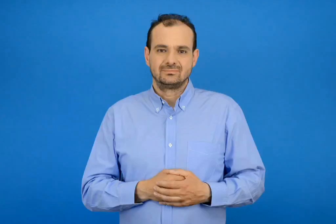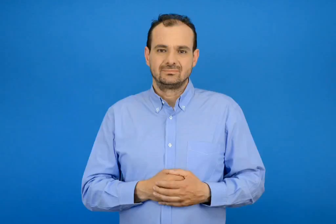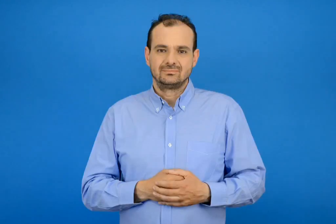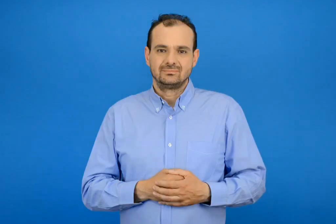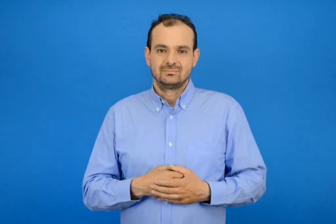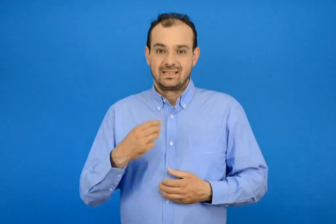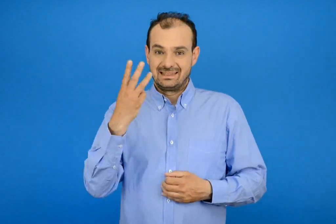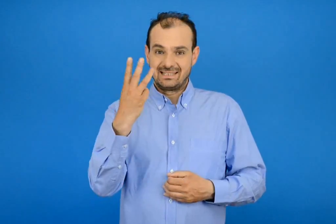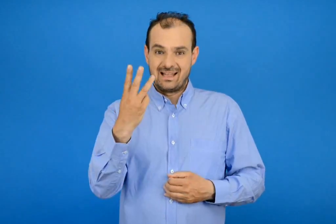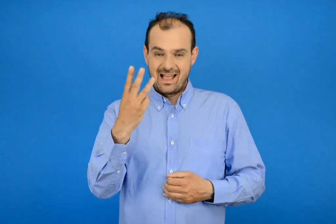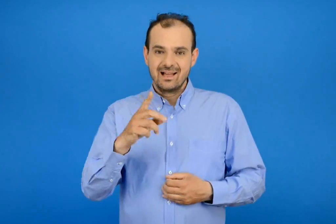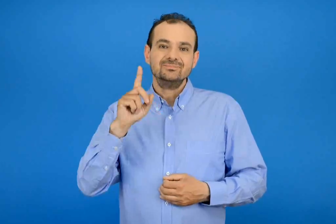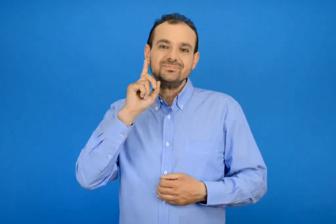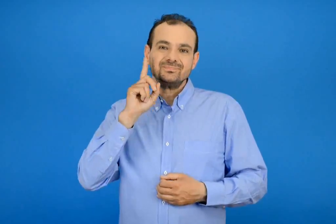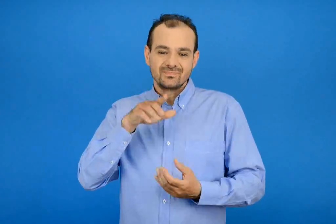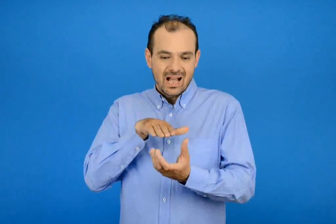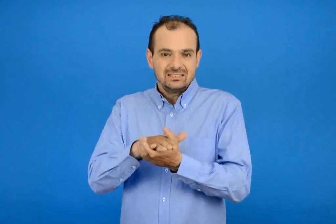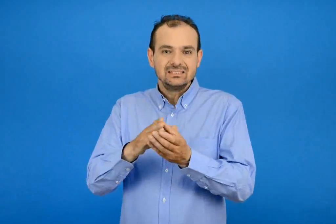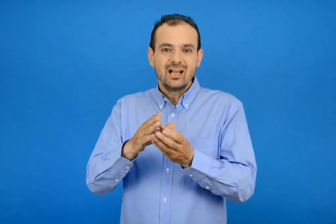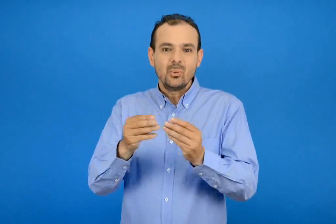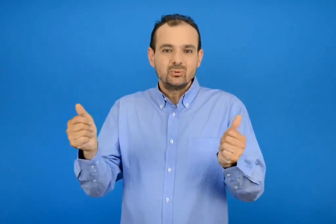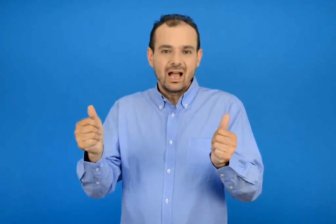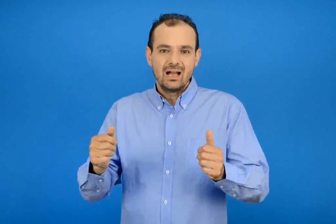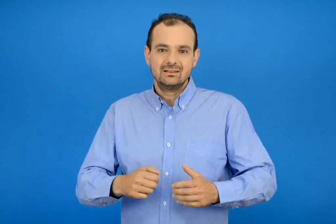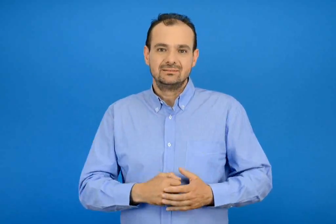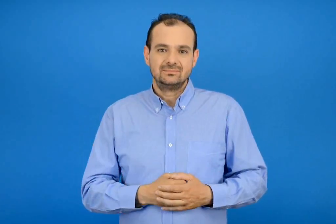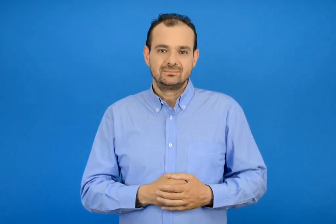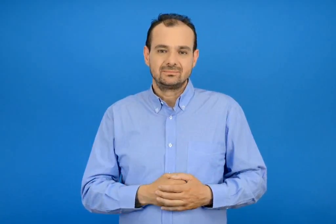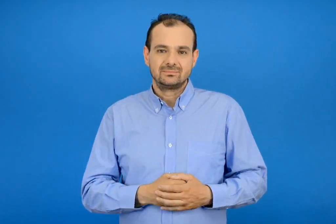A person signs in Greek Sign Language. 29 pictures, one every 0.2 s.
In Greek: 3 γουίλιαμ γουεγκμαν η σταχτοπούτα
